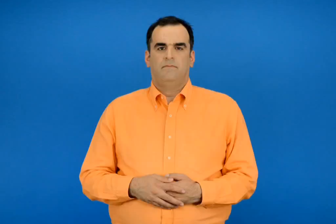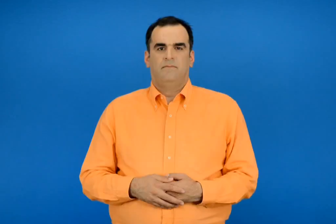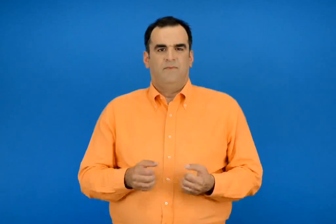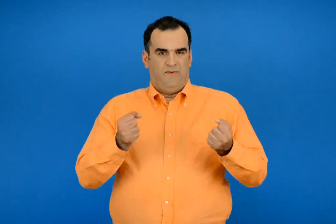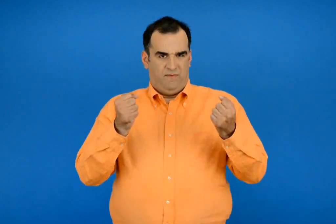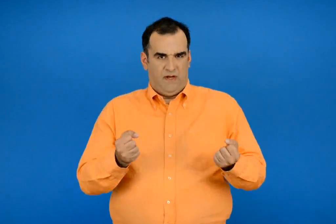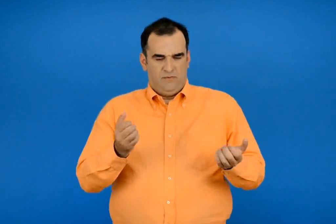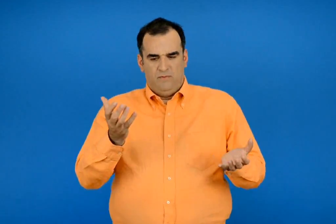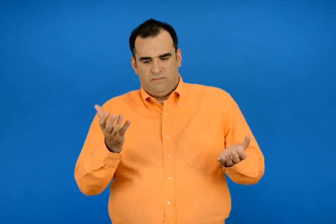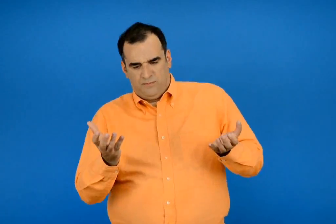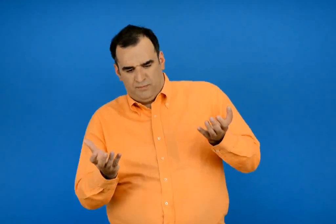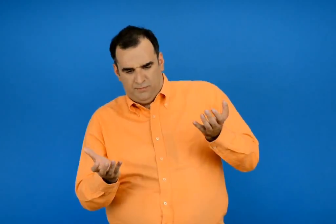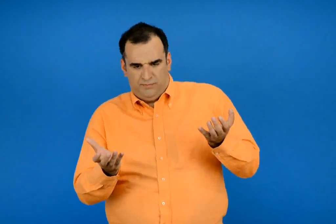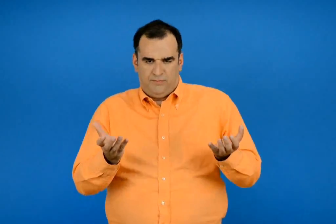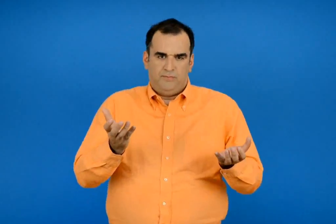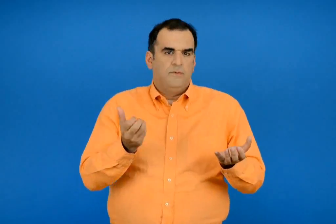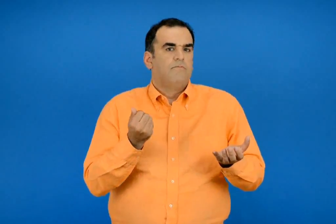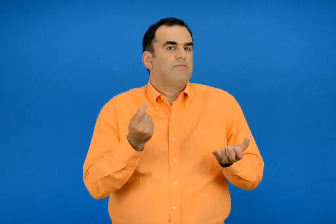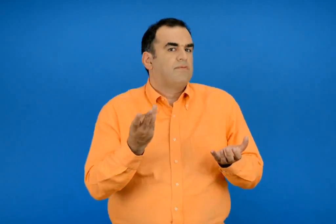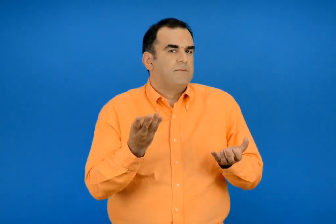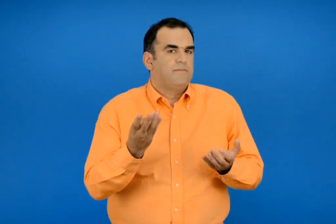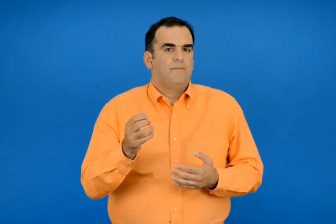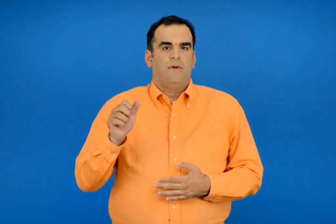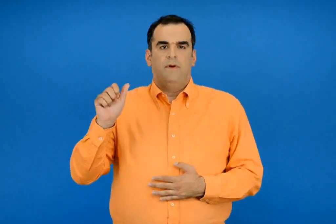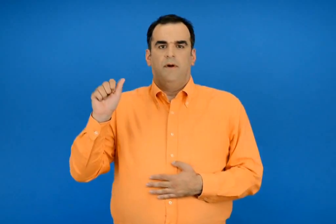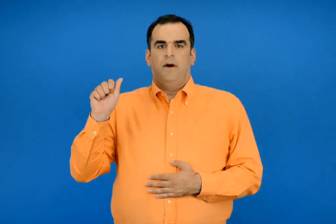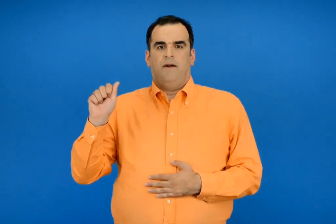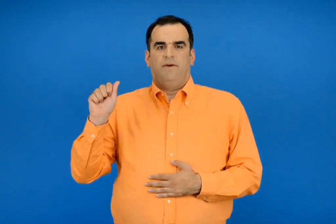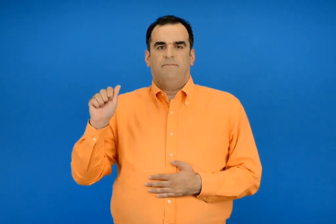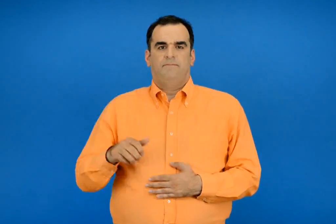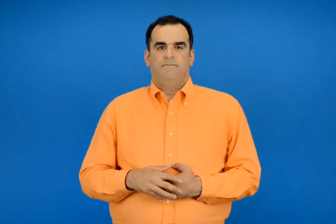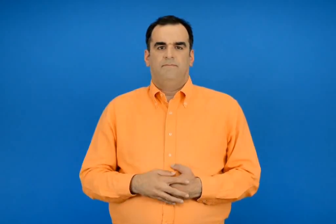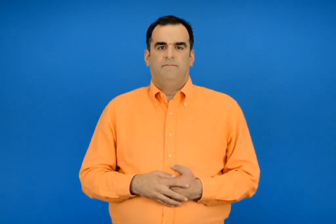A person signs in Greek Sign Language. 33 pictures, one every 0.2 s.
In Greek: μετρώ το βάρος α
